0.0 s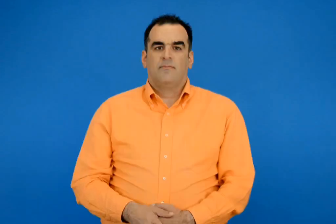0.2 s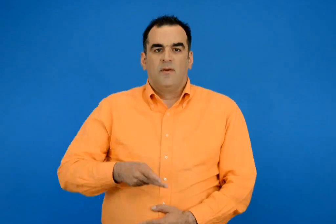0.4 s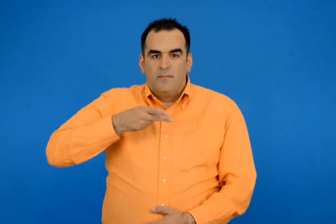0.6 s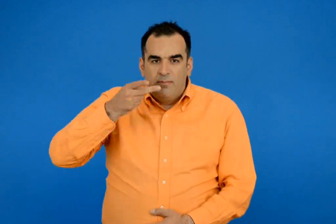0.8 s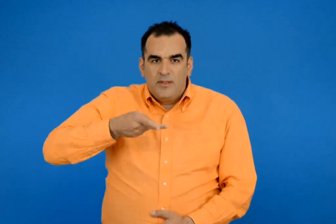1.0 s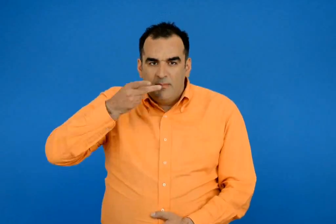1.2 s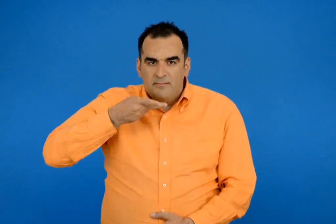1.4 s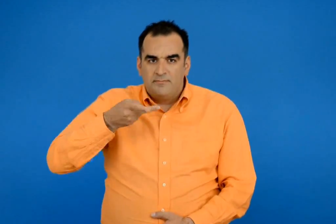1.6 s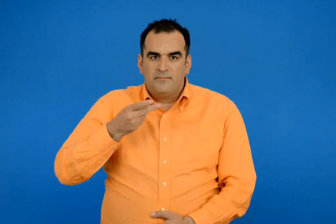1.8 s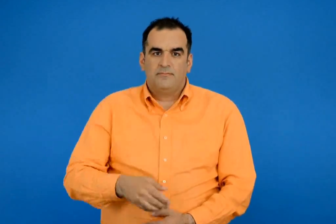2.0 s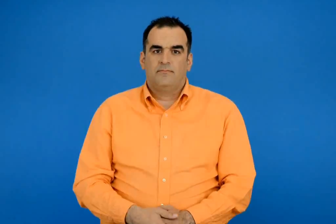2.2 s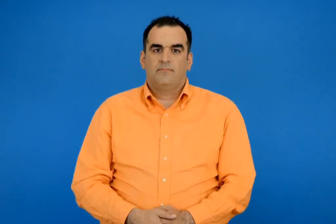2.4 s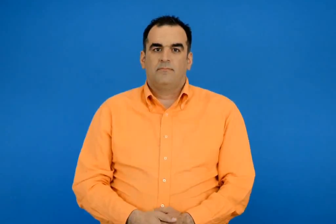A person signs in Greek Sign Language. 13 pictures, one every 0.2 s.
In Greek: ποίημα
